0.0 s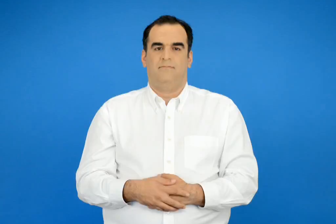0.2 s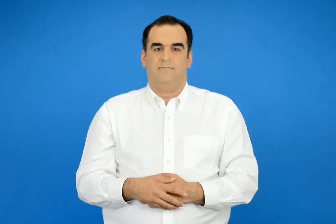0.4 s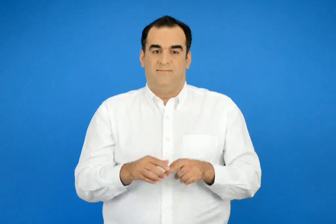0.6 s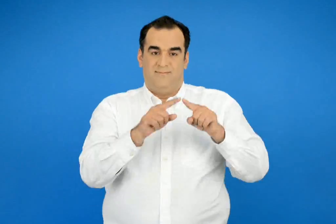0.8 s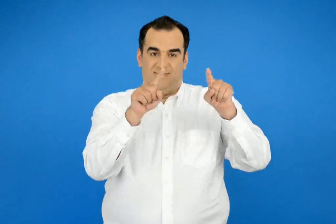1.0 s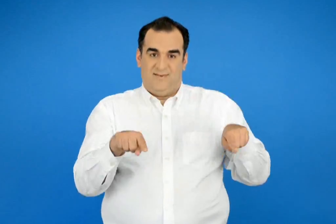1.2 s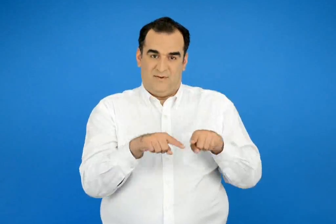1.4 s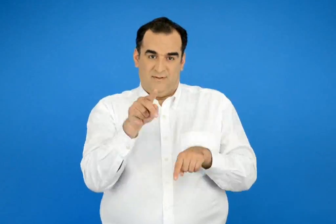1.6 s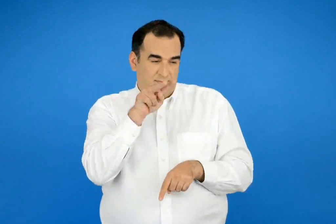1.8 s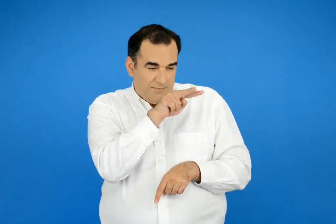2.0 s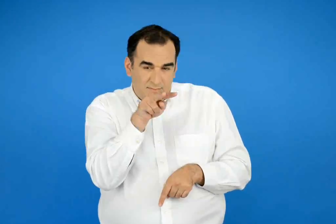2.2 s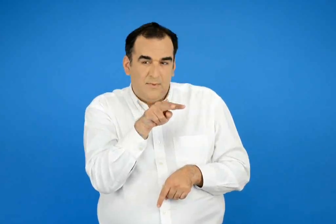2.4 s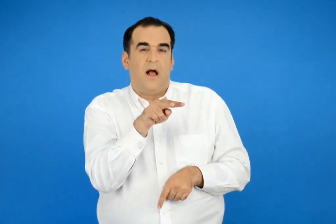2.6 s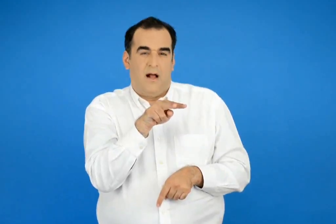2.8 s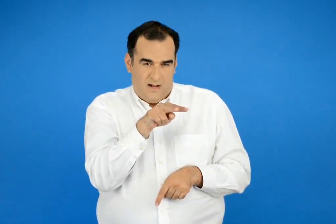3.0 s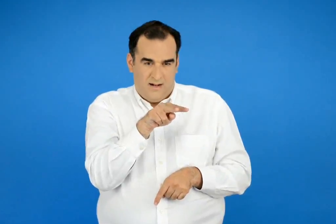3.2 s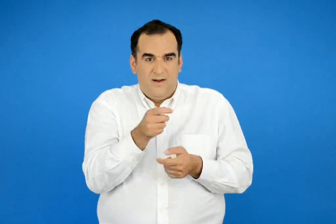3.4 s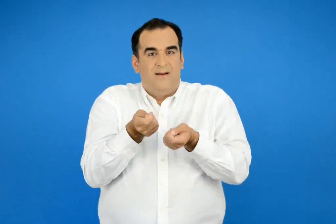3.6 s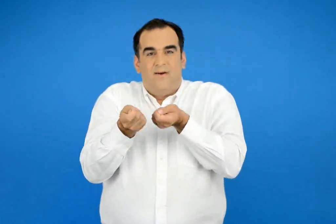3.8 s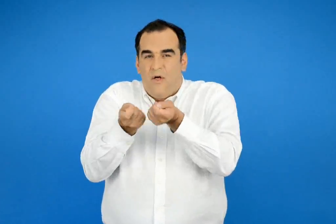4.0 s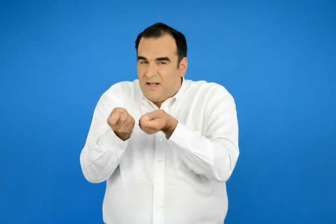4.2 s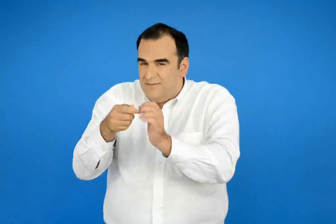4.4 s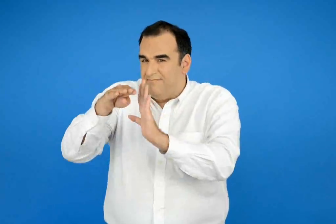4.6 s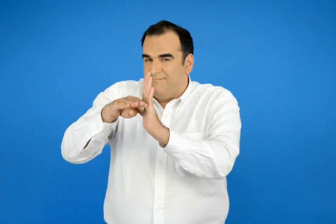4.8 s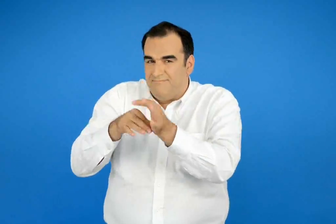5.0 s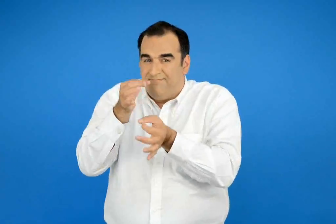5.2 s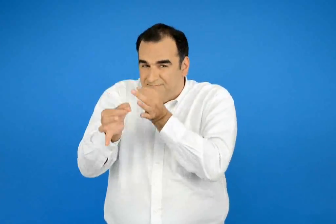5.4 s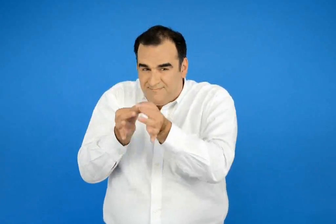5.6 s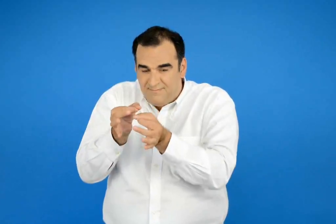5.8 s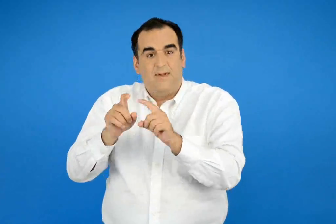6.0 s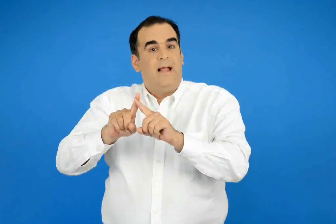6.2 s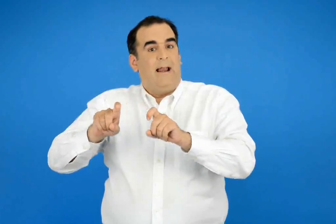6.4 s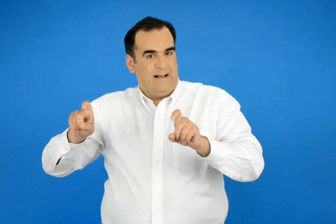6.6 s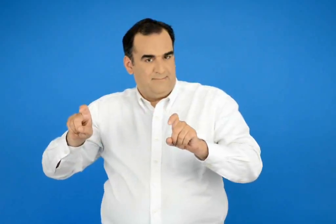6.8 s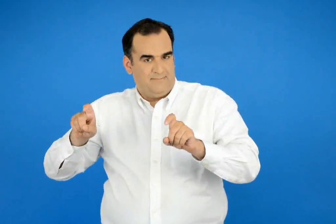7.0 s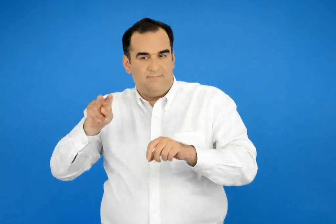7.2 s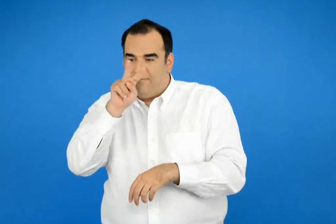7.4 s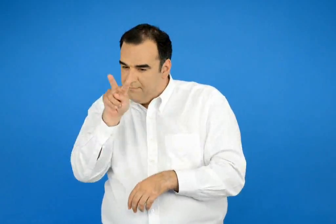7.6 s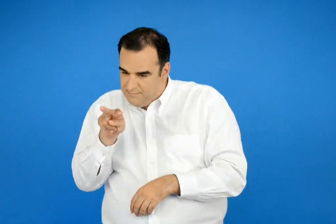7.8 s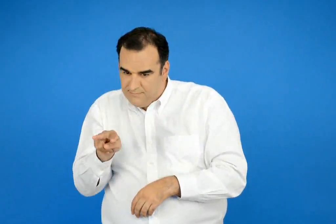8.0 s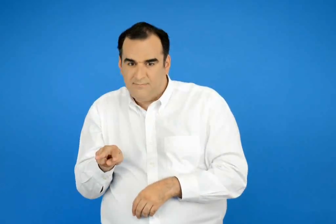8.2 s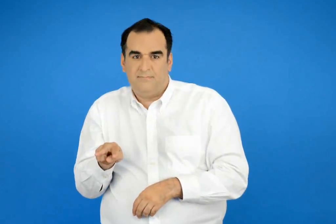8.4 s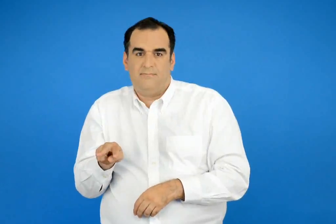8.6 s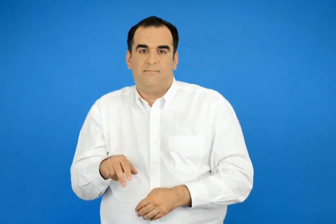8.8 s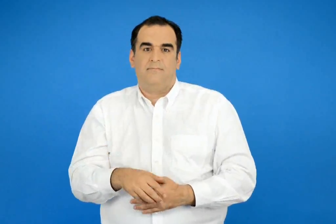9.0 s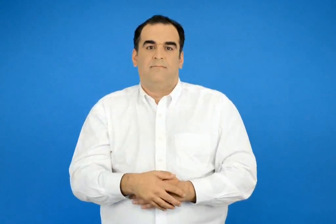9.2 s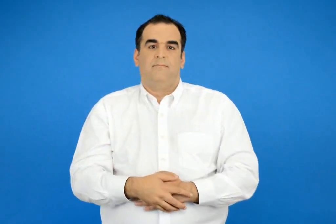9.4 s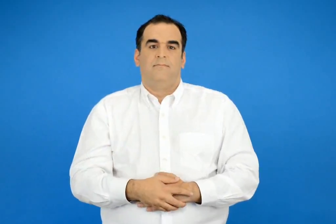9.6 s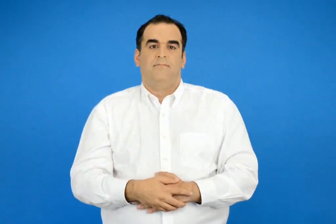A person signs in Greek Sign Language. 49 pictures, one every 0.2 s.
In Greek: παρατήρησε τις εικόνες και διάβασε τα υλικά και τις οδηγίες
